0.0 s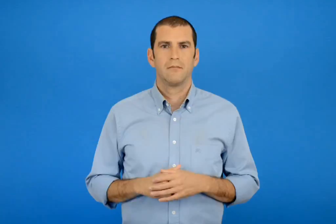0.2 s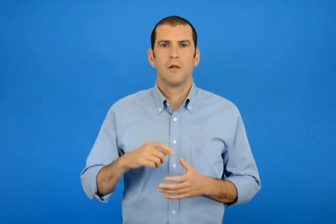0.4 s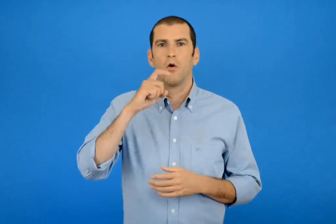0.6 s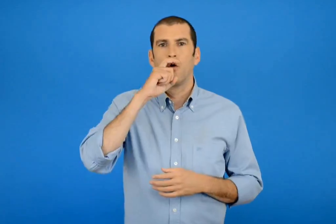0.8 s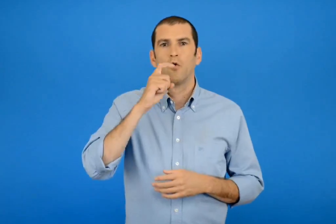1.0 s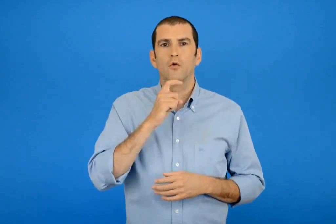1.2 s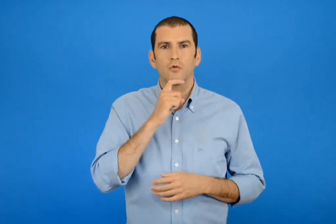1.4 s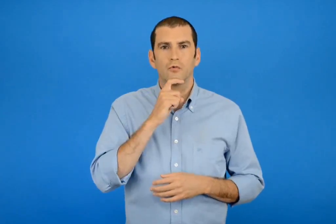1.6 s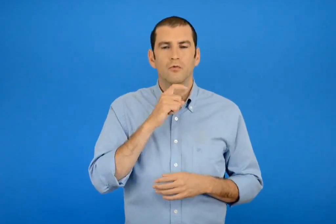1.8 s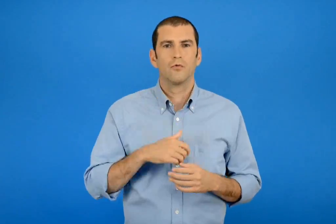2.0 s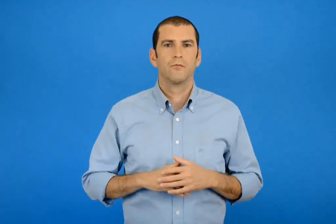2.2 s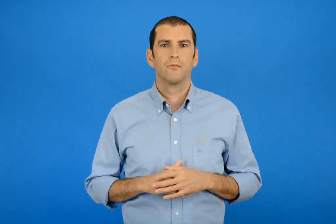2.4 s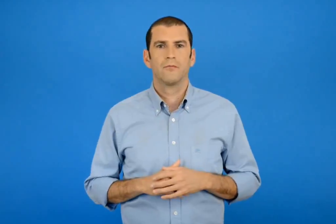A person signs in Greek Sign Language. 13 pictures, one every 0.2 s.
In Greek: ροζ
